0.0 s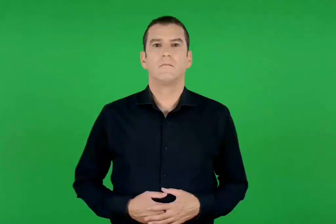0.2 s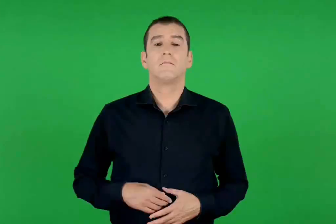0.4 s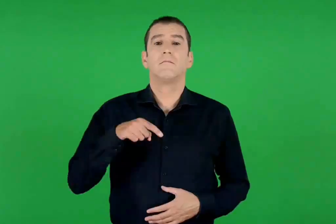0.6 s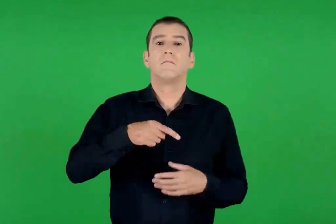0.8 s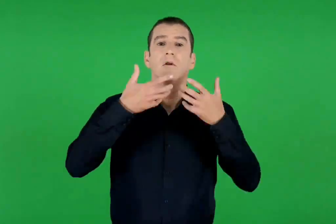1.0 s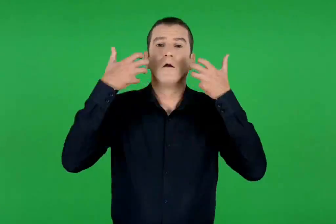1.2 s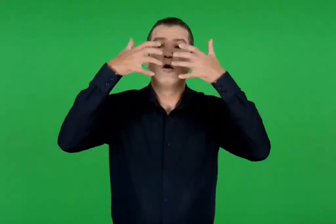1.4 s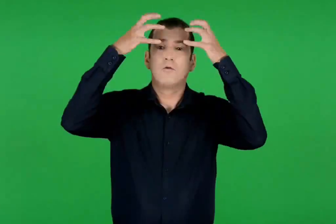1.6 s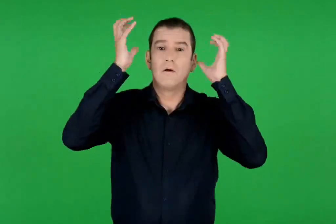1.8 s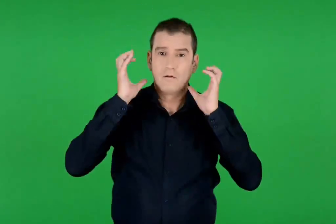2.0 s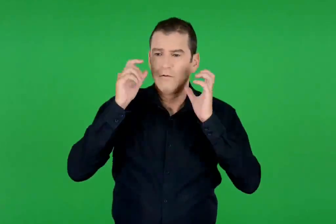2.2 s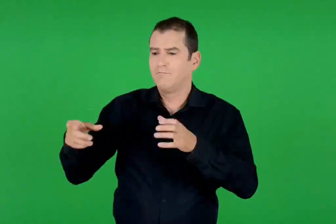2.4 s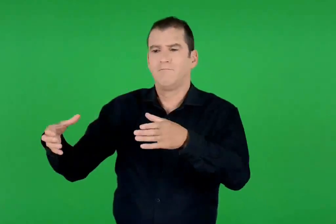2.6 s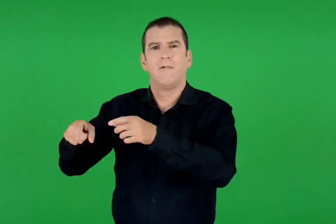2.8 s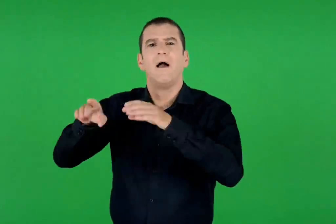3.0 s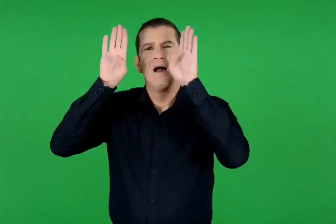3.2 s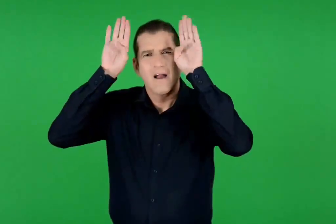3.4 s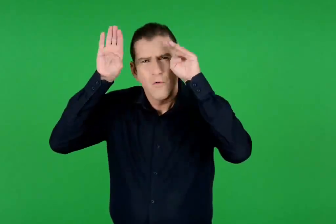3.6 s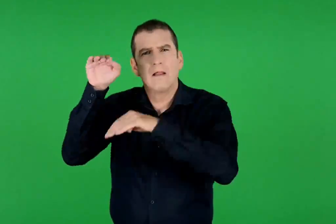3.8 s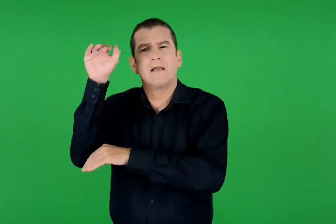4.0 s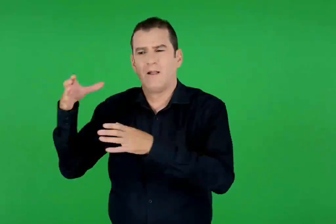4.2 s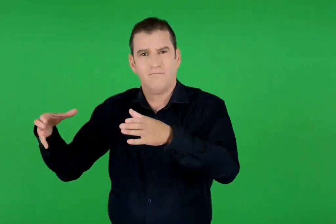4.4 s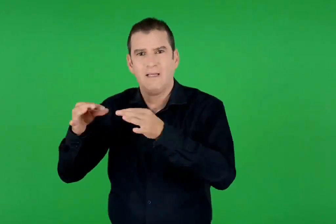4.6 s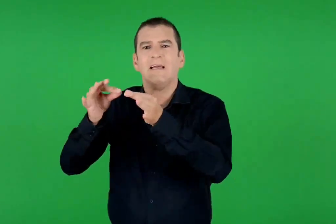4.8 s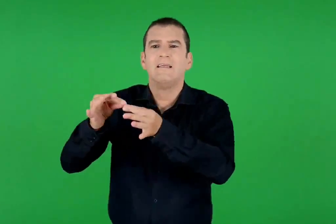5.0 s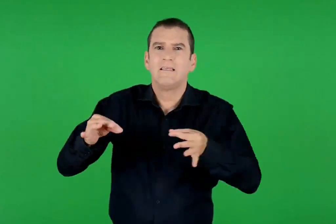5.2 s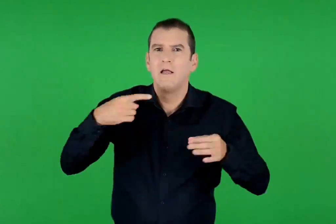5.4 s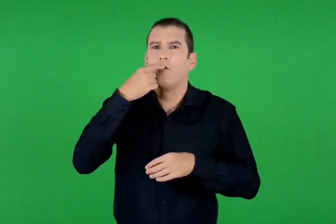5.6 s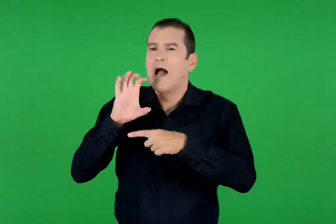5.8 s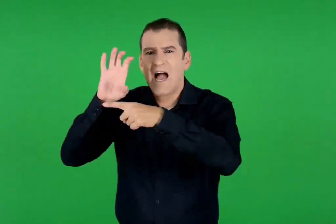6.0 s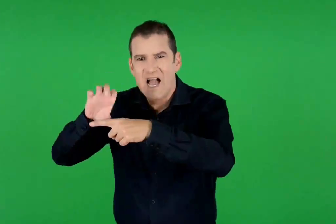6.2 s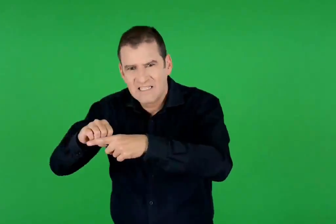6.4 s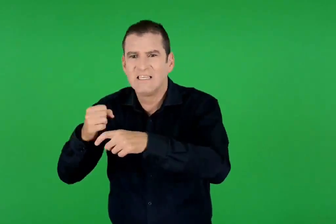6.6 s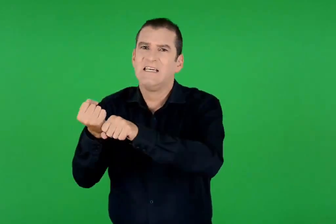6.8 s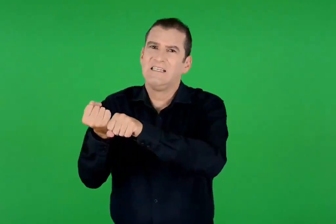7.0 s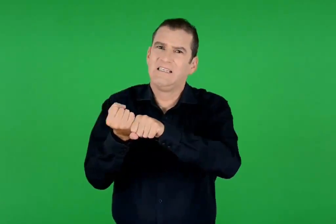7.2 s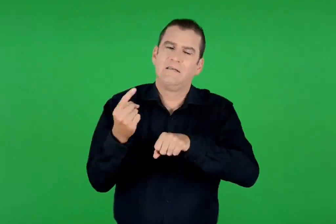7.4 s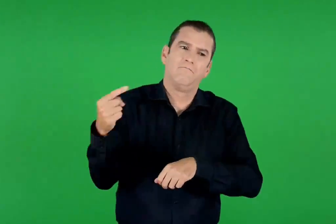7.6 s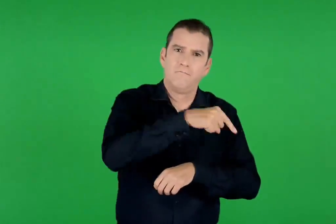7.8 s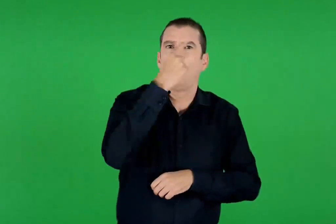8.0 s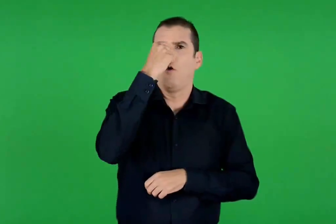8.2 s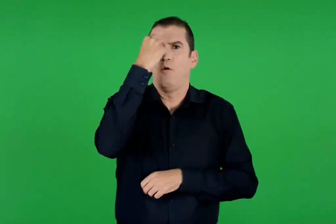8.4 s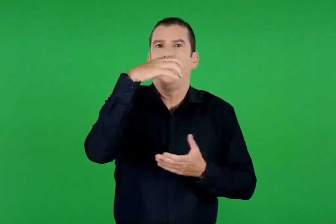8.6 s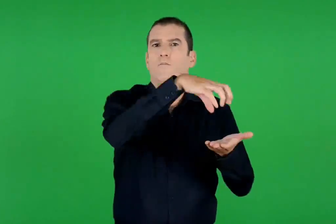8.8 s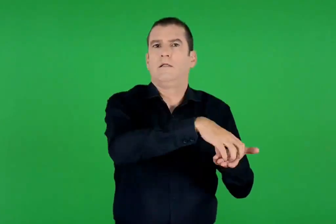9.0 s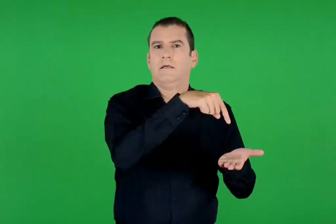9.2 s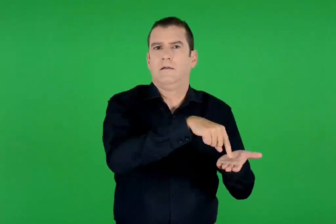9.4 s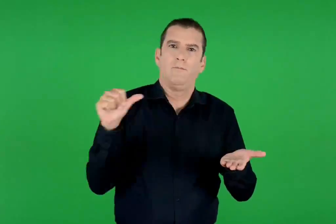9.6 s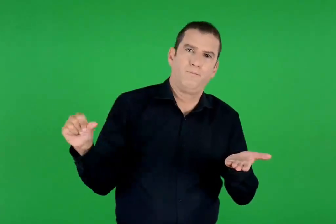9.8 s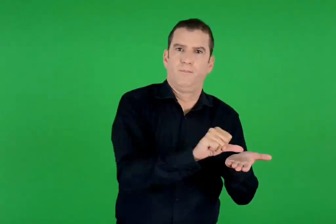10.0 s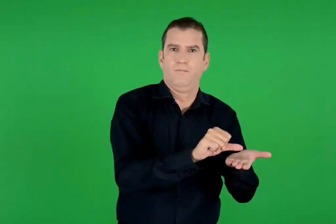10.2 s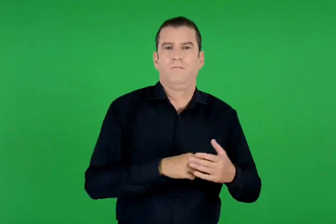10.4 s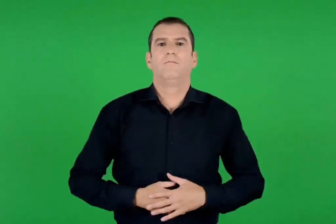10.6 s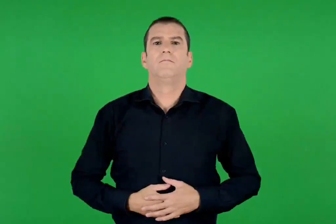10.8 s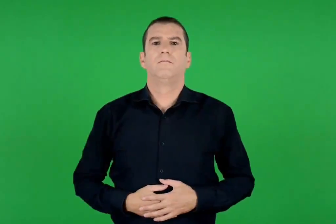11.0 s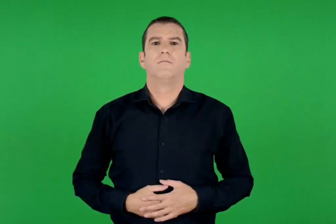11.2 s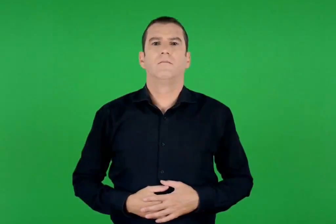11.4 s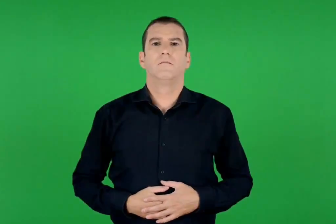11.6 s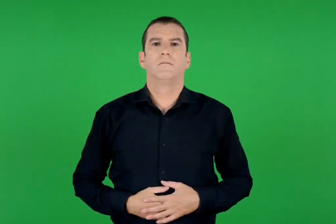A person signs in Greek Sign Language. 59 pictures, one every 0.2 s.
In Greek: το λιοντάρι έπιασε με τα δόντια του το σχοινί και τράβηξε μαζί με το γαϊδουράκι και όλες τις καμήλες κατά το μοναστήρι
